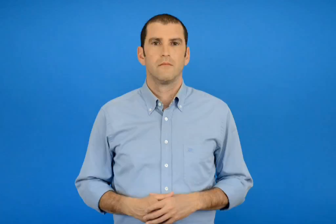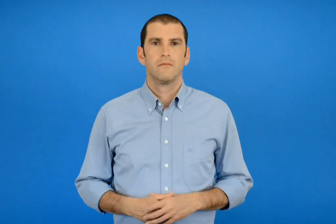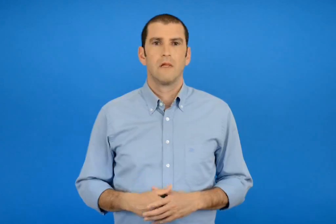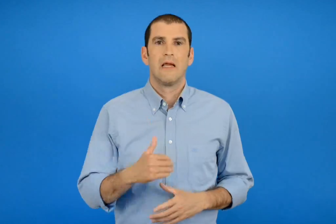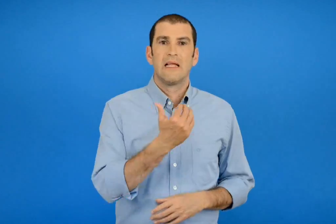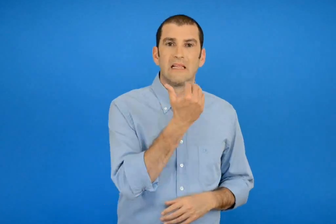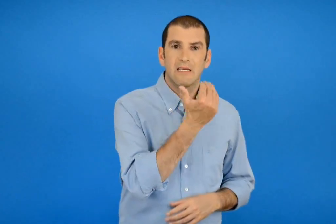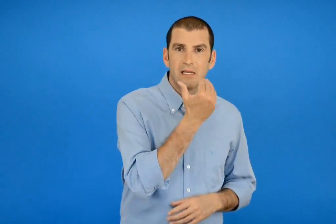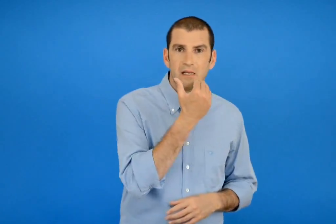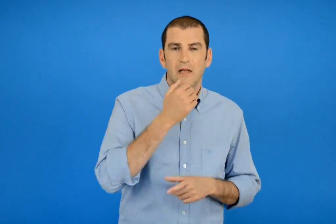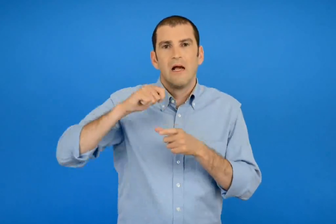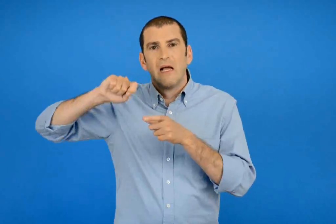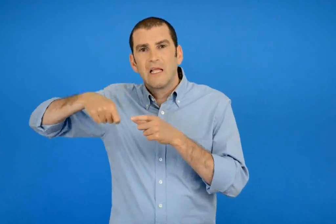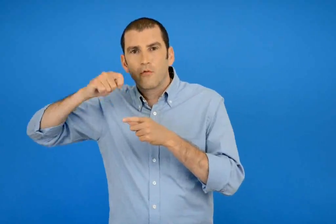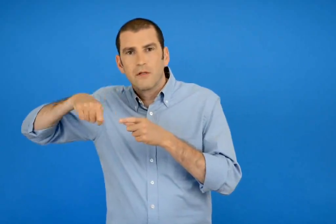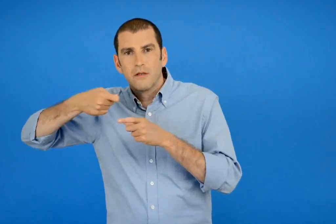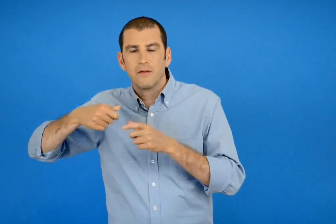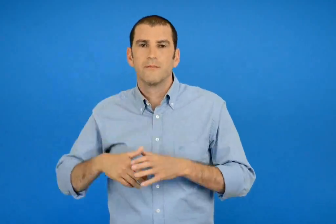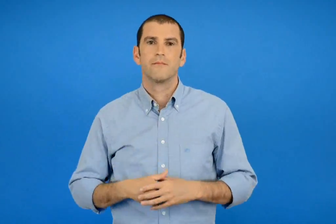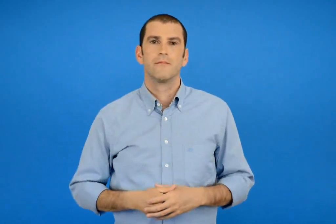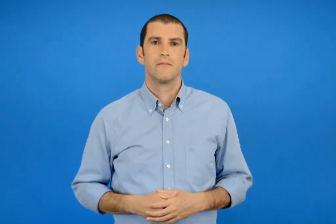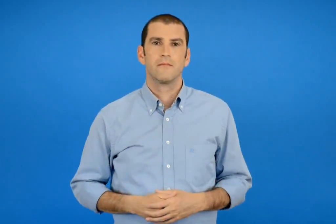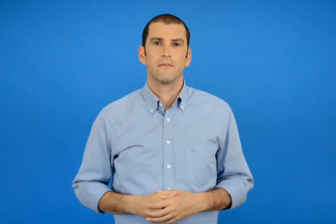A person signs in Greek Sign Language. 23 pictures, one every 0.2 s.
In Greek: τυρί - γιαούρτι
